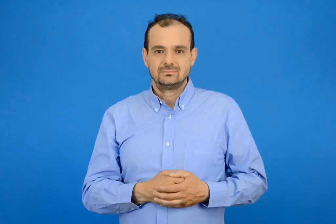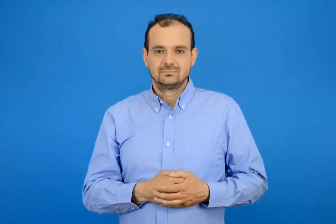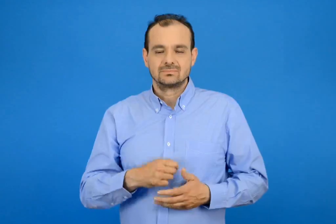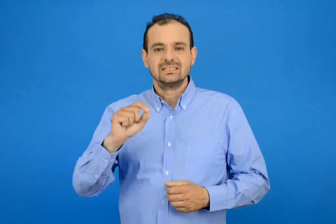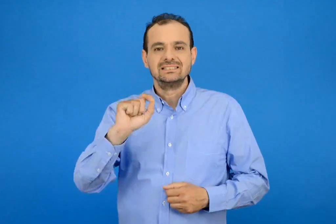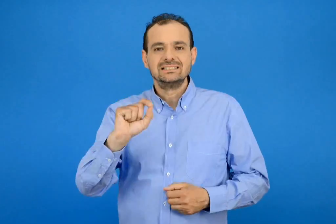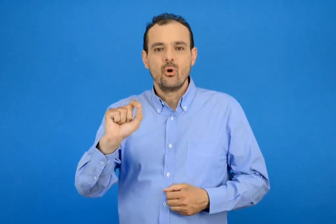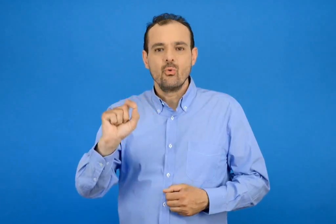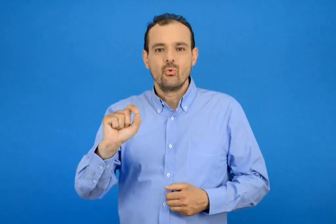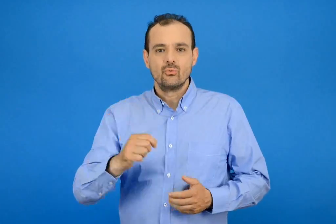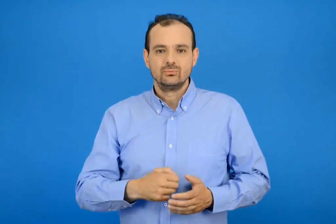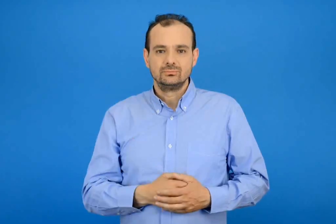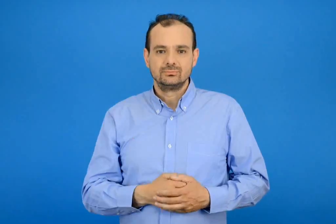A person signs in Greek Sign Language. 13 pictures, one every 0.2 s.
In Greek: στύλο
